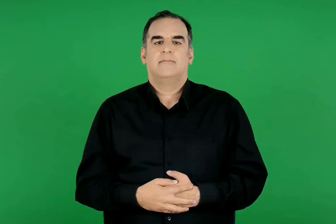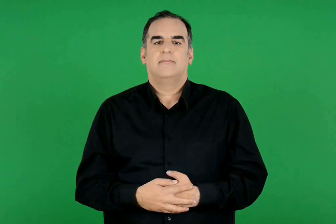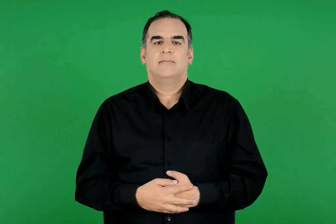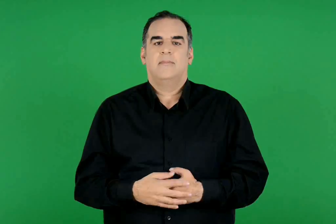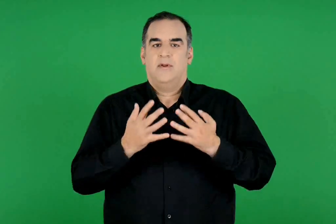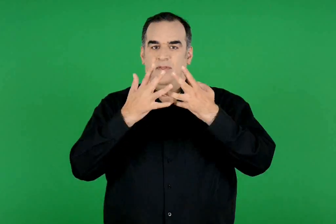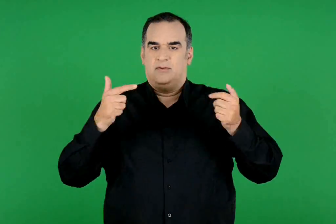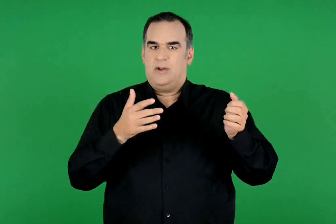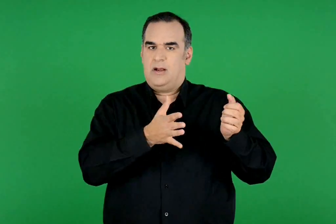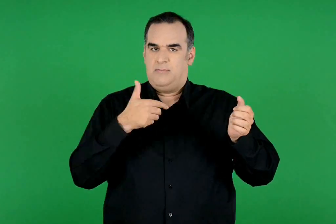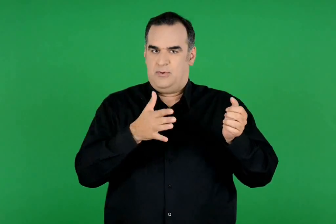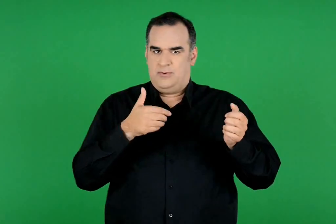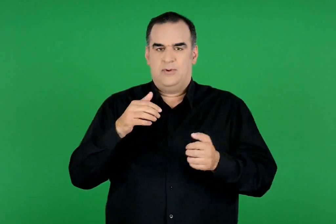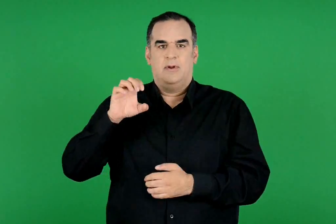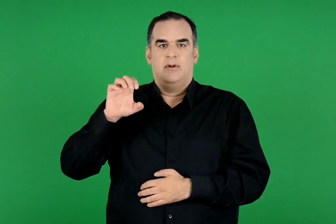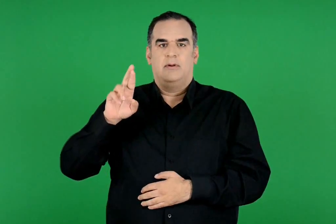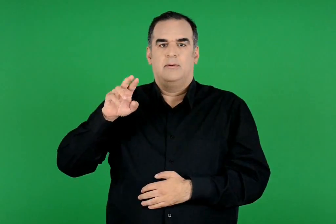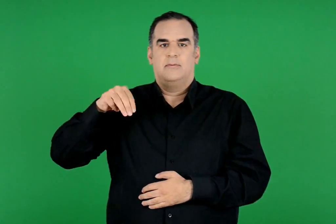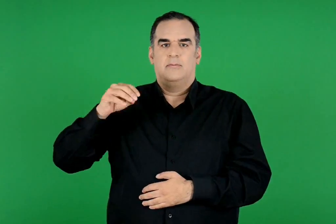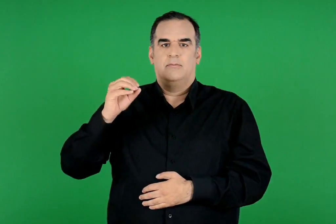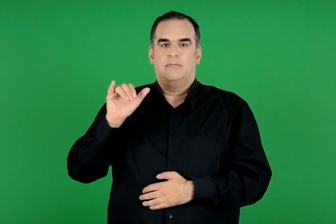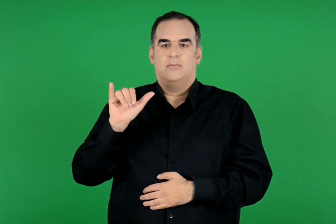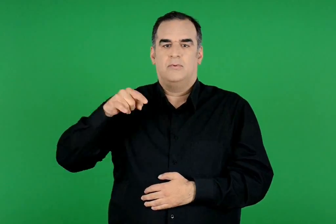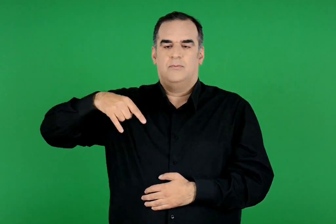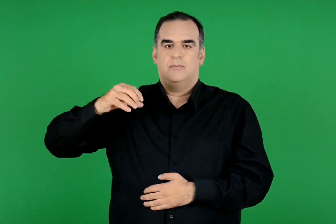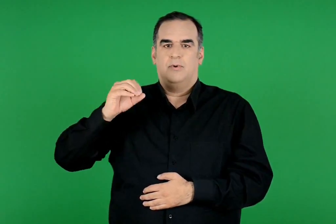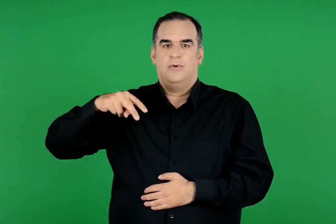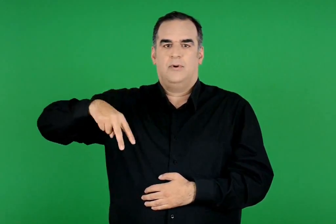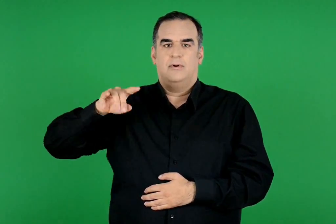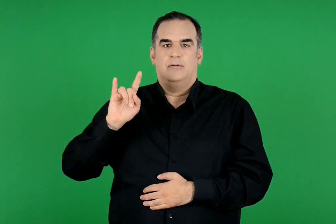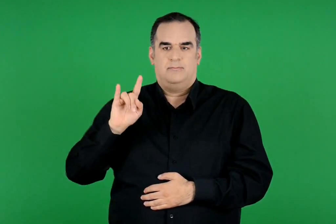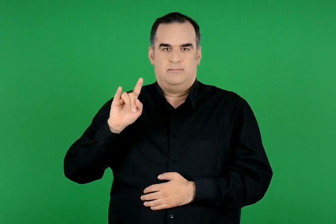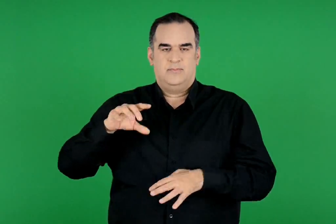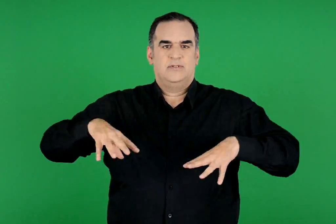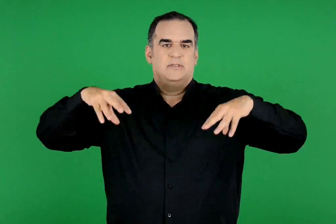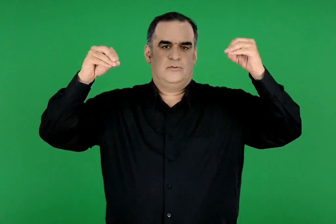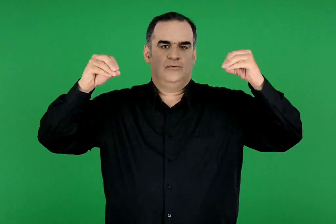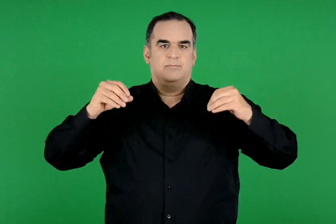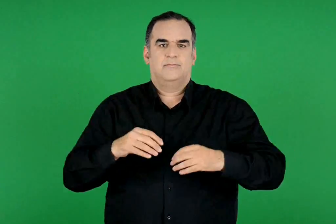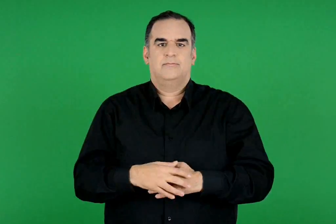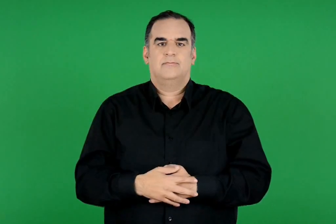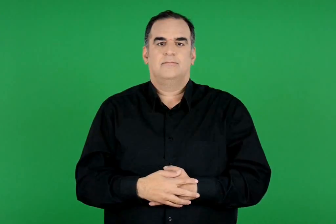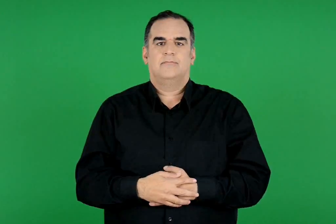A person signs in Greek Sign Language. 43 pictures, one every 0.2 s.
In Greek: θέατρο απόλλων ερμούπολη σύρου
